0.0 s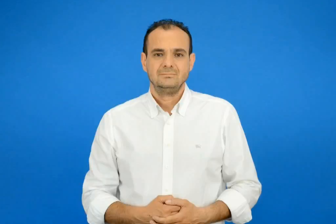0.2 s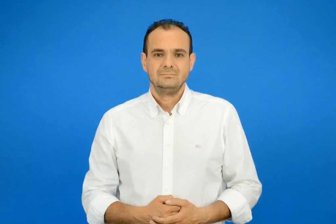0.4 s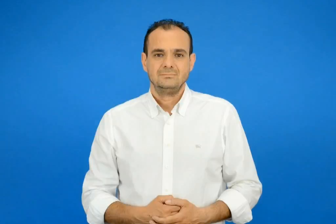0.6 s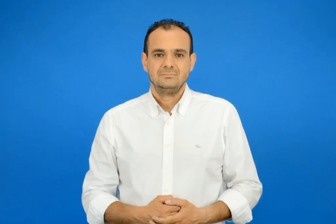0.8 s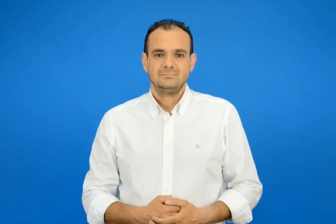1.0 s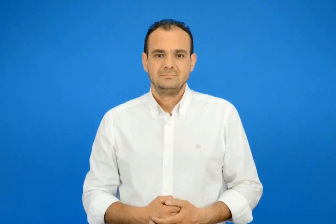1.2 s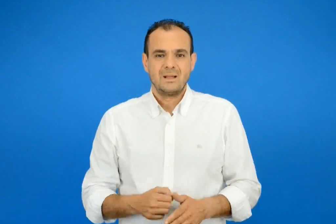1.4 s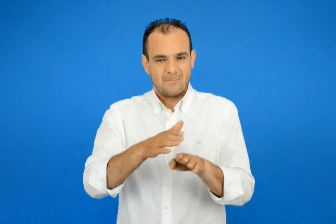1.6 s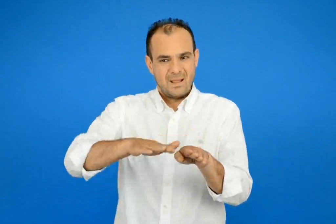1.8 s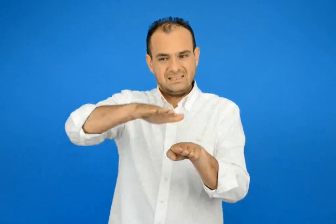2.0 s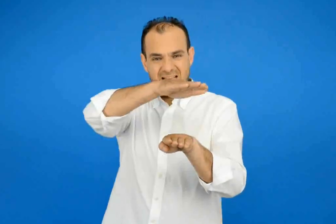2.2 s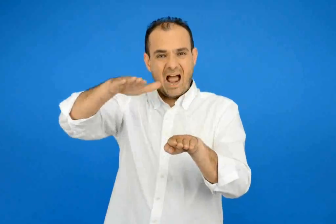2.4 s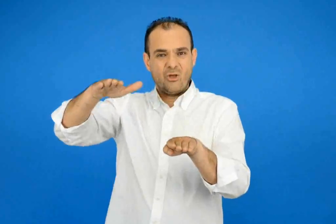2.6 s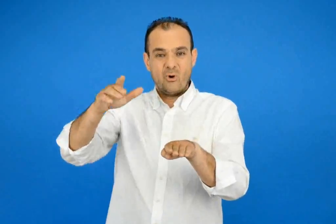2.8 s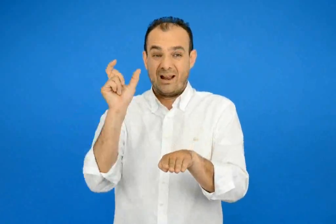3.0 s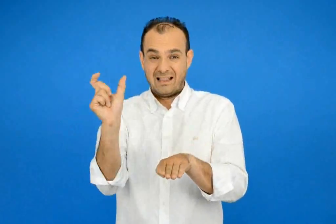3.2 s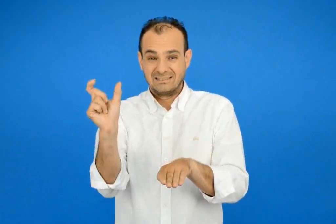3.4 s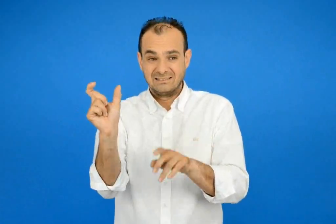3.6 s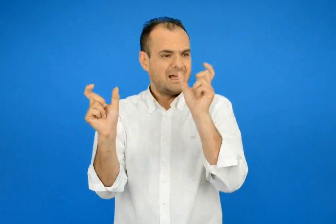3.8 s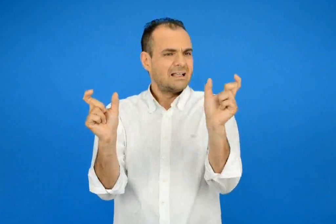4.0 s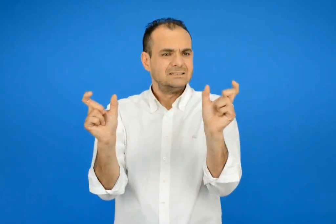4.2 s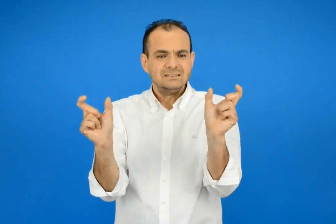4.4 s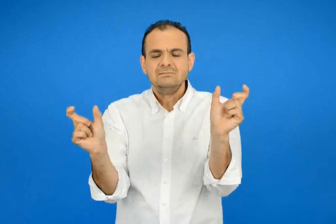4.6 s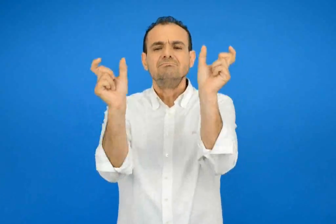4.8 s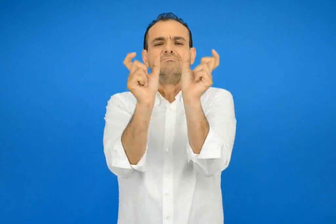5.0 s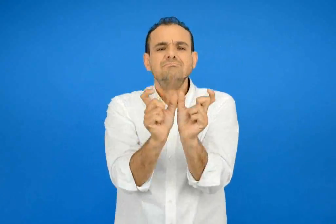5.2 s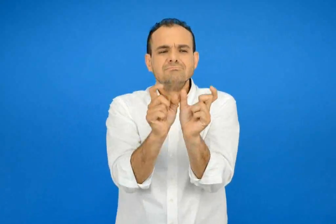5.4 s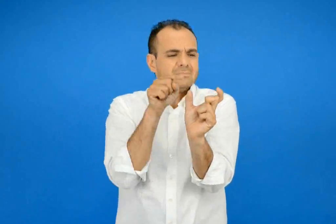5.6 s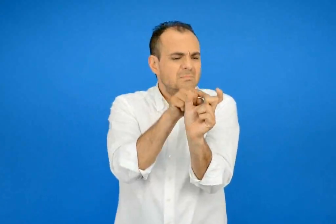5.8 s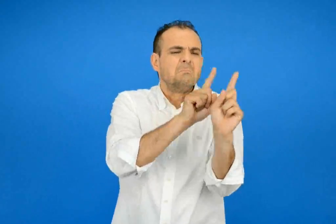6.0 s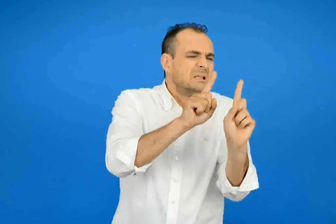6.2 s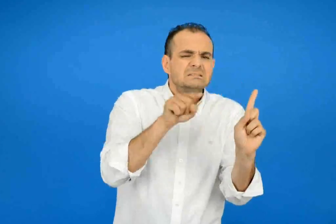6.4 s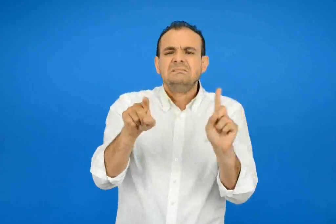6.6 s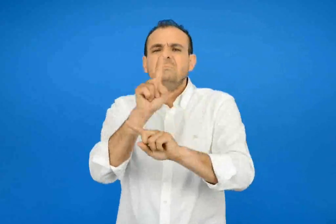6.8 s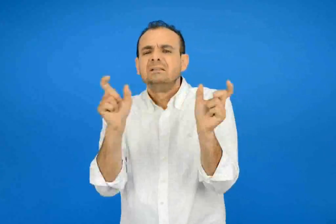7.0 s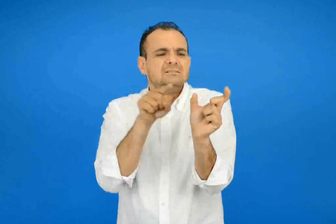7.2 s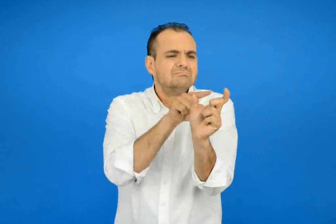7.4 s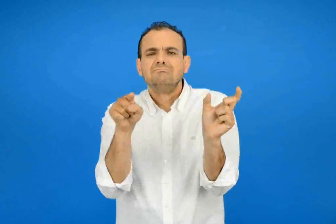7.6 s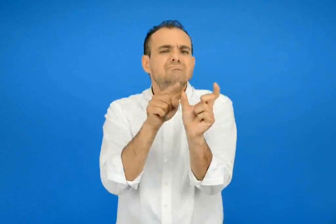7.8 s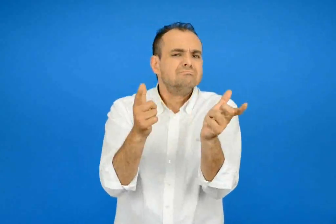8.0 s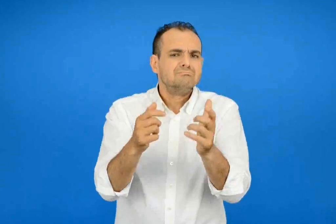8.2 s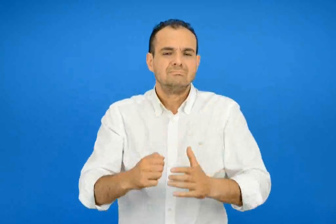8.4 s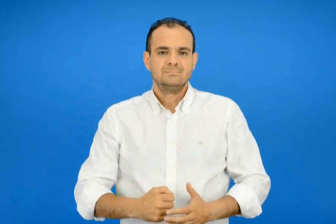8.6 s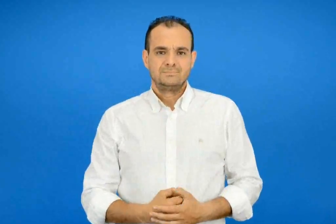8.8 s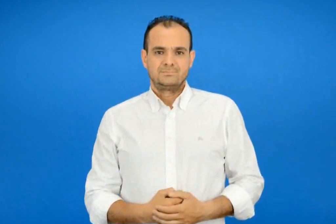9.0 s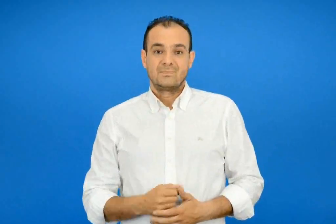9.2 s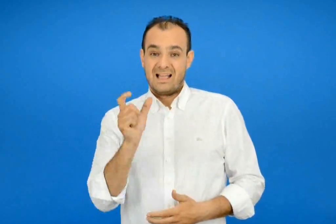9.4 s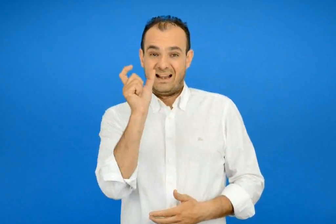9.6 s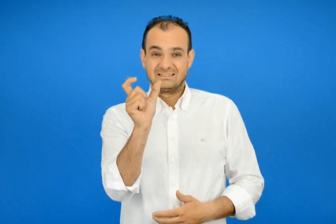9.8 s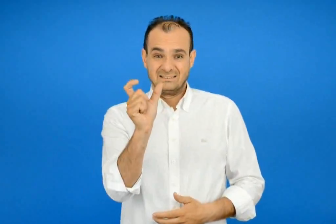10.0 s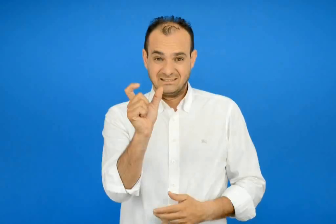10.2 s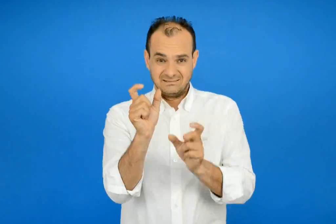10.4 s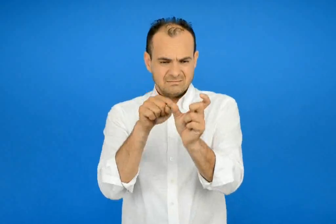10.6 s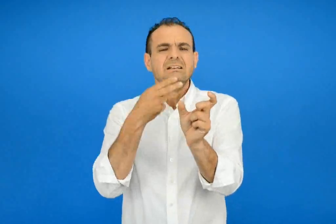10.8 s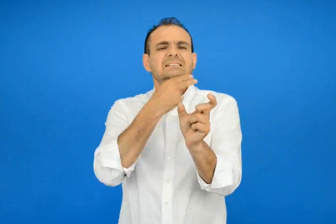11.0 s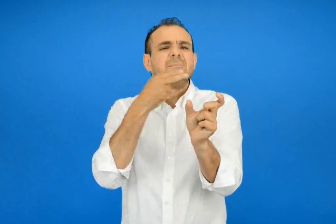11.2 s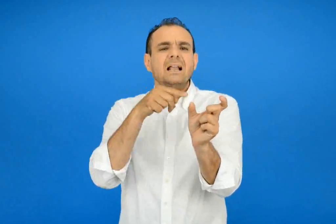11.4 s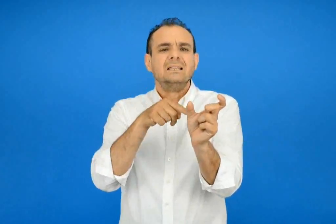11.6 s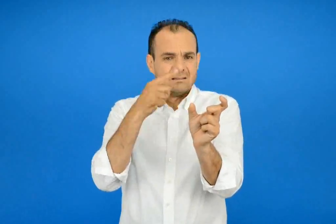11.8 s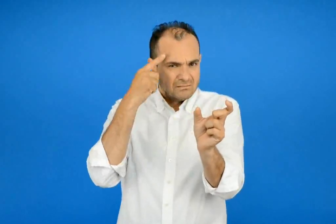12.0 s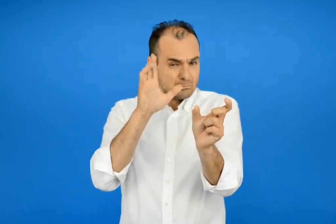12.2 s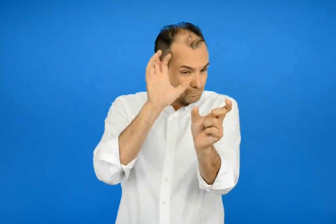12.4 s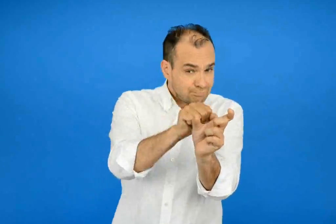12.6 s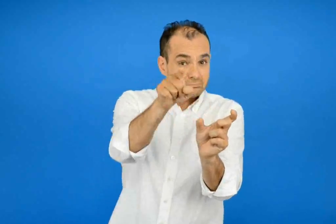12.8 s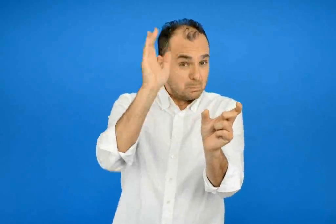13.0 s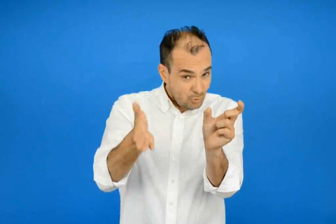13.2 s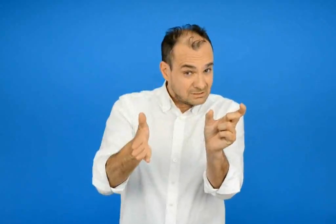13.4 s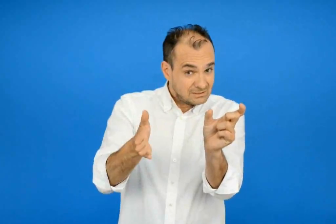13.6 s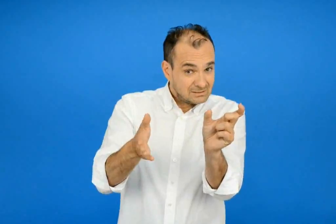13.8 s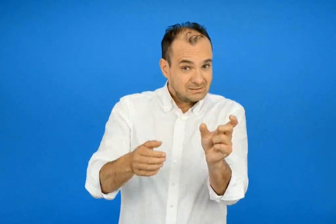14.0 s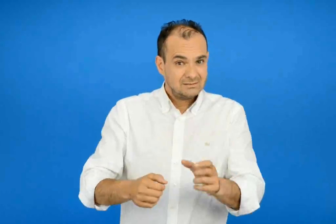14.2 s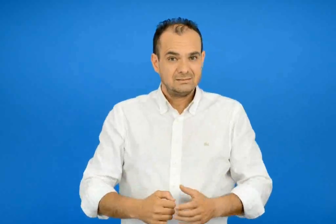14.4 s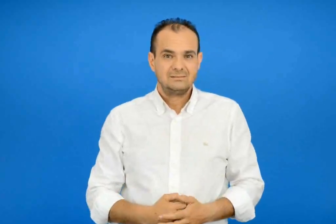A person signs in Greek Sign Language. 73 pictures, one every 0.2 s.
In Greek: από ποιές λέξεις νομίζεις ότι σχηματίζεται η λέξη πλατύσκαλο ; μπορείς τώρα να μαντέψεις τη σημασία της ;
